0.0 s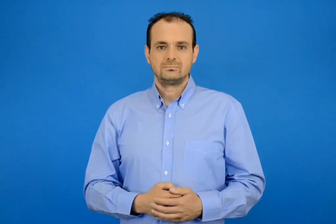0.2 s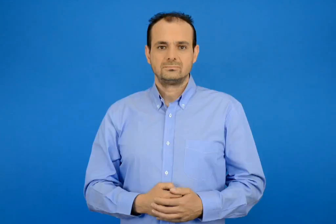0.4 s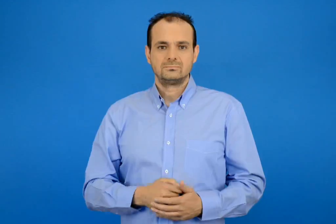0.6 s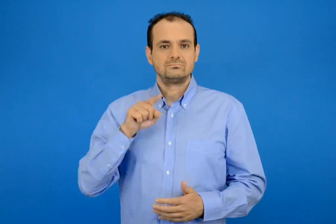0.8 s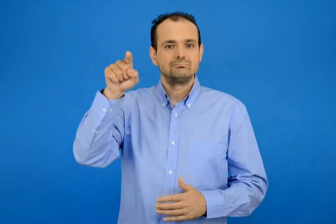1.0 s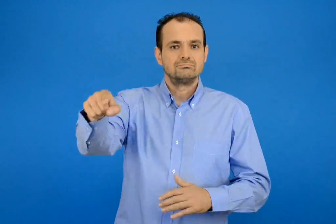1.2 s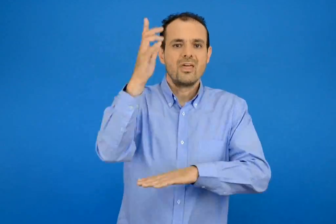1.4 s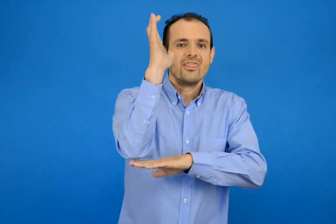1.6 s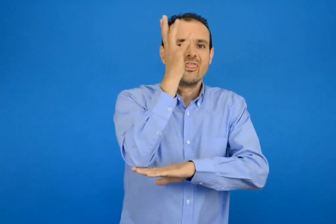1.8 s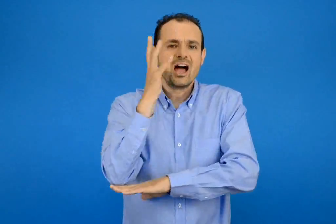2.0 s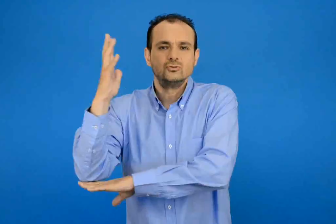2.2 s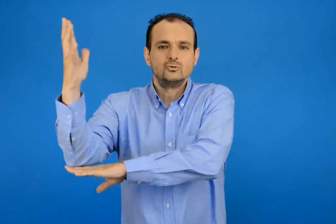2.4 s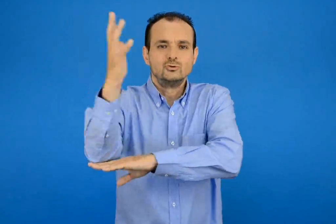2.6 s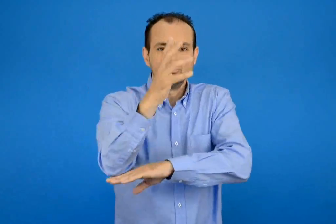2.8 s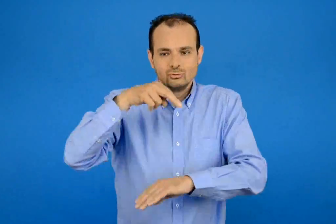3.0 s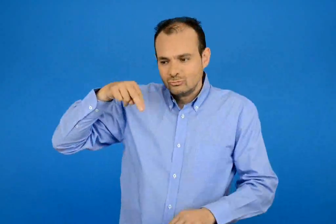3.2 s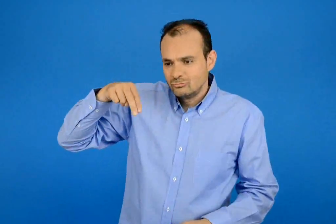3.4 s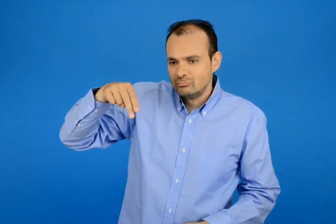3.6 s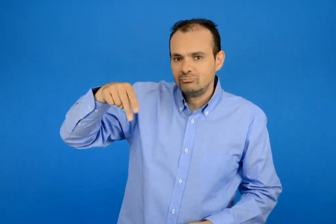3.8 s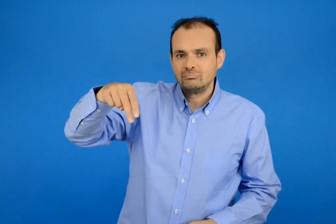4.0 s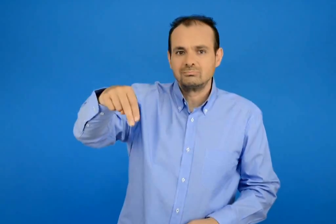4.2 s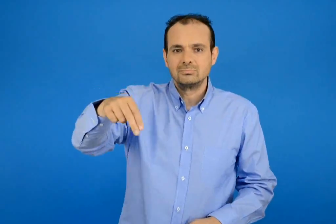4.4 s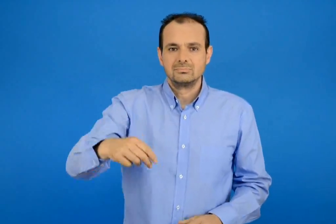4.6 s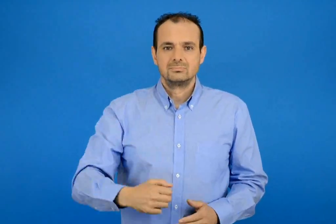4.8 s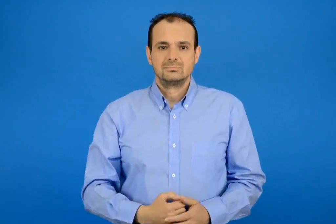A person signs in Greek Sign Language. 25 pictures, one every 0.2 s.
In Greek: περίπατος στο δάσος
